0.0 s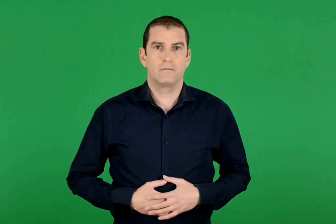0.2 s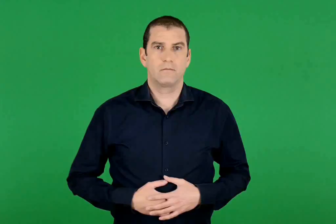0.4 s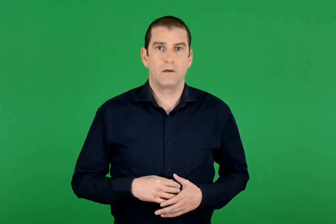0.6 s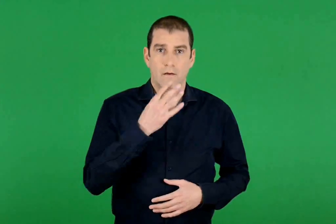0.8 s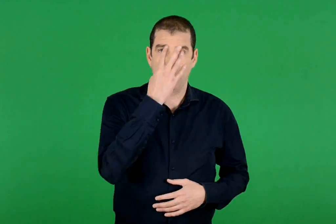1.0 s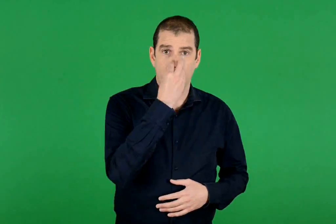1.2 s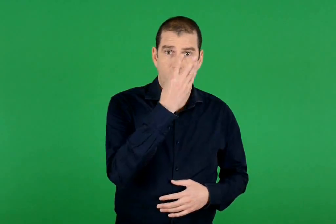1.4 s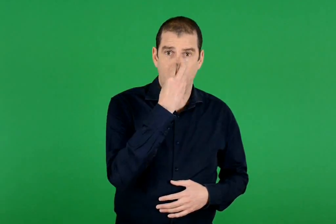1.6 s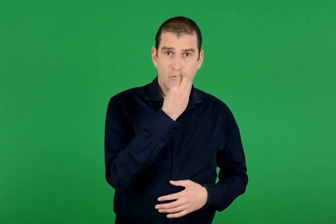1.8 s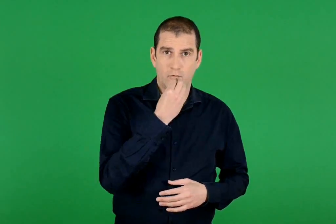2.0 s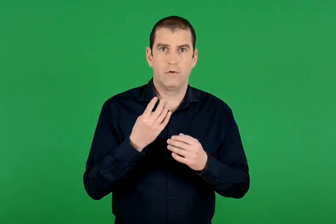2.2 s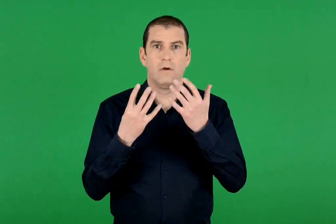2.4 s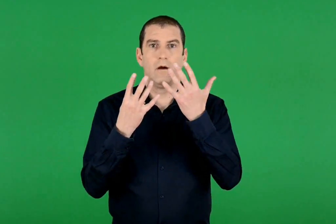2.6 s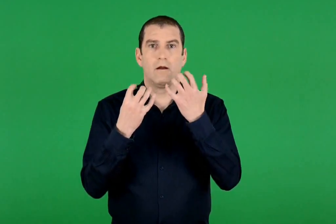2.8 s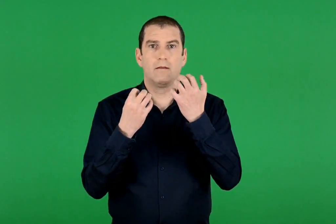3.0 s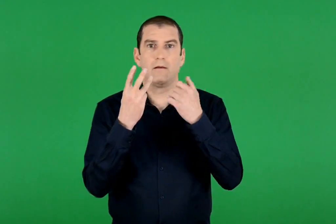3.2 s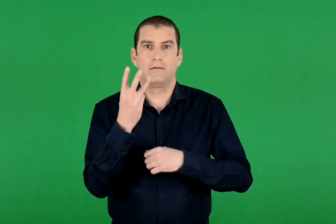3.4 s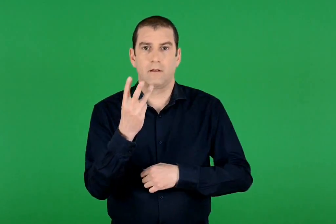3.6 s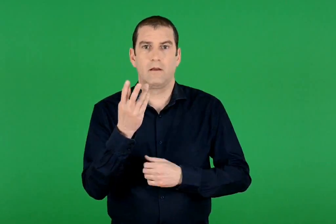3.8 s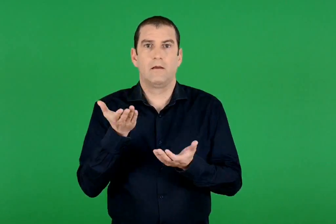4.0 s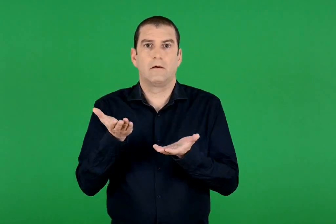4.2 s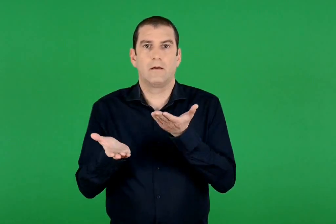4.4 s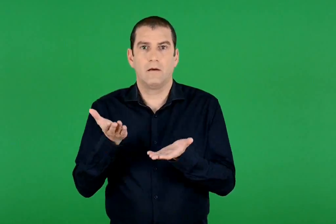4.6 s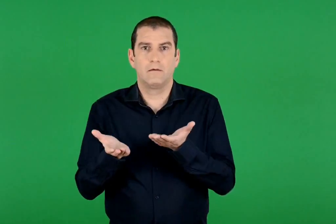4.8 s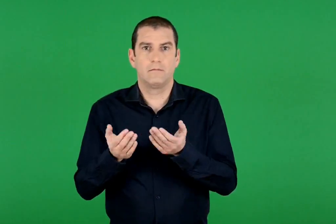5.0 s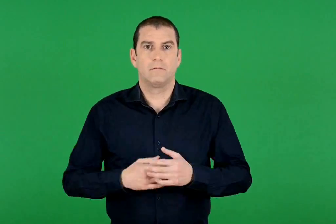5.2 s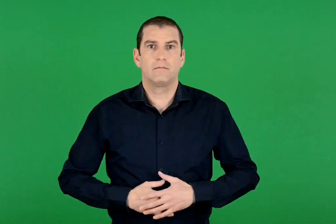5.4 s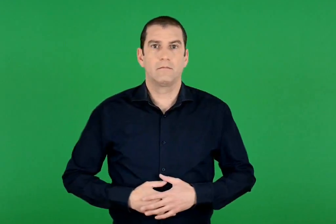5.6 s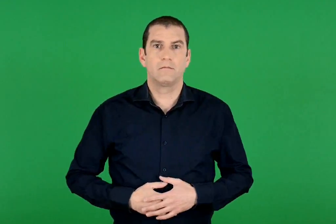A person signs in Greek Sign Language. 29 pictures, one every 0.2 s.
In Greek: φεβρουάριος 93
